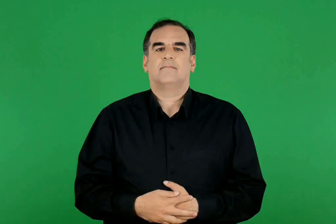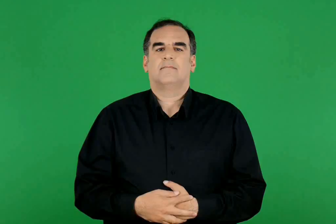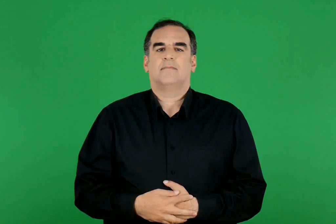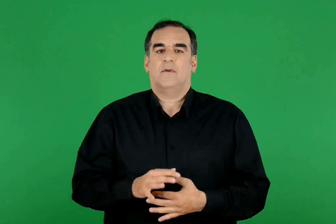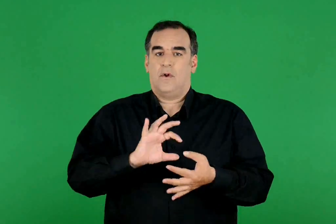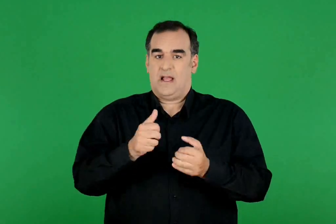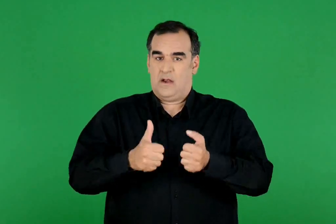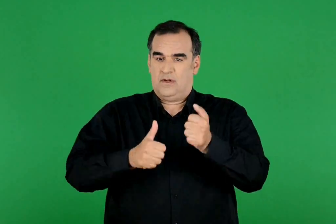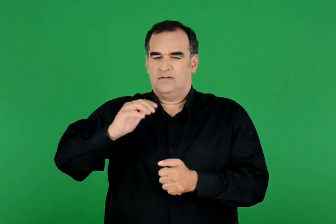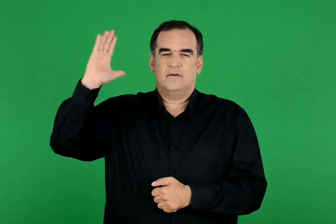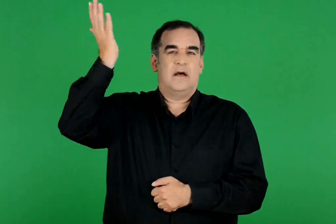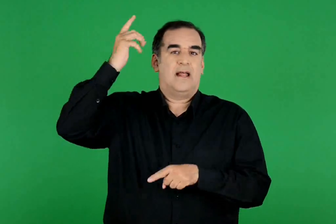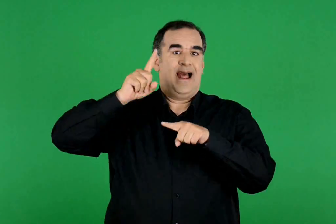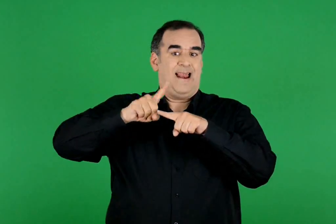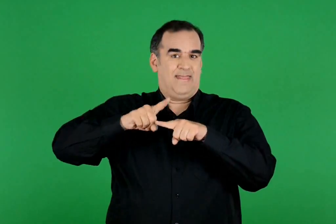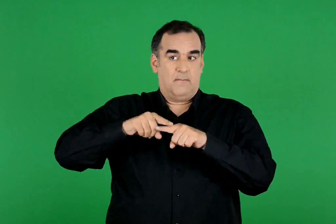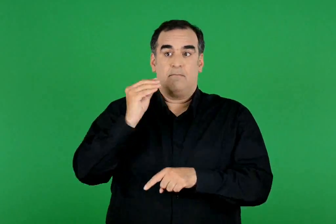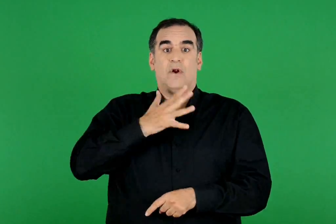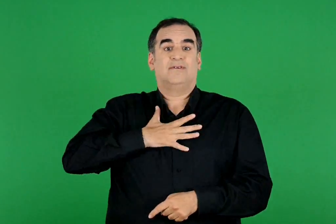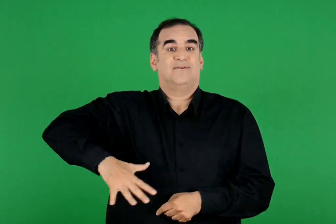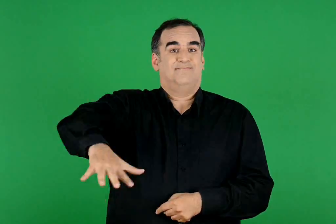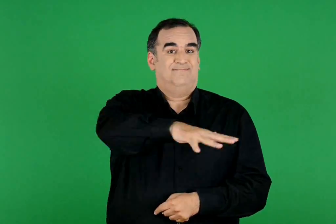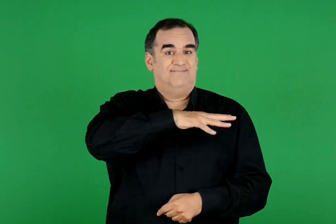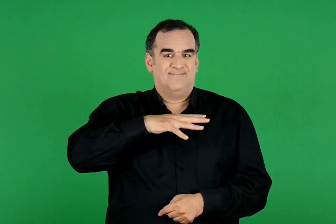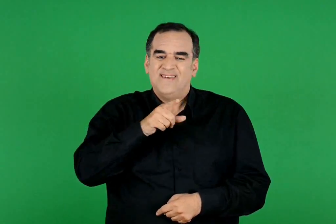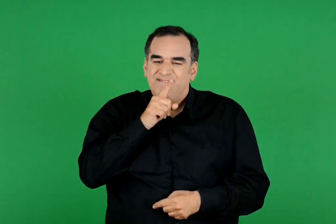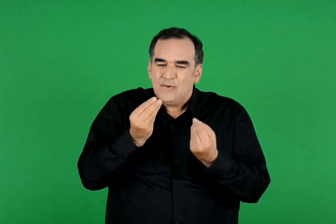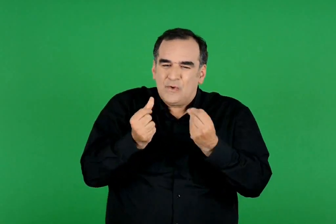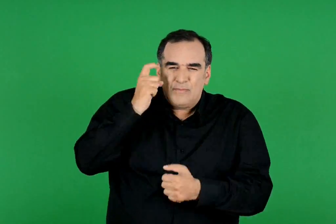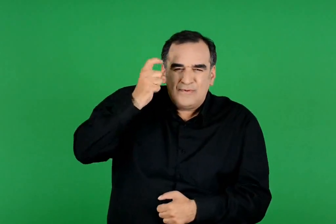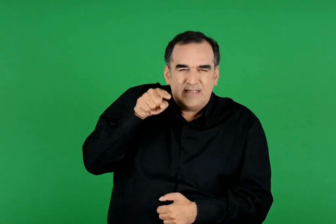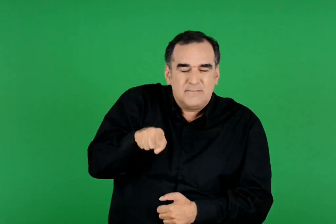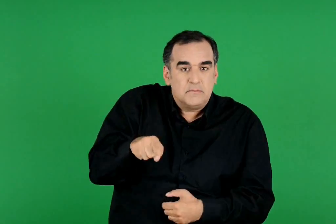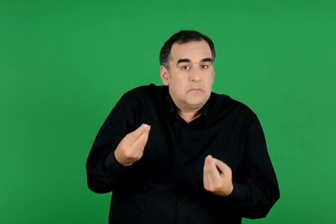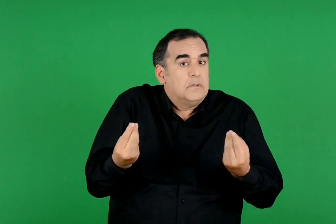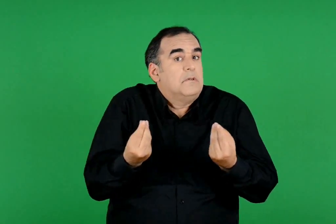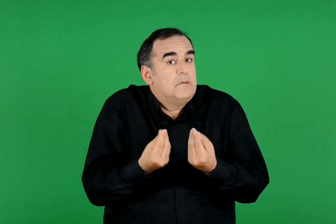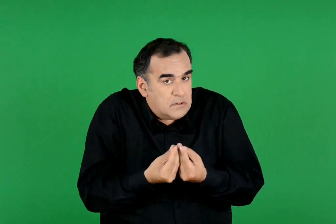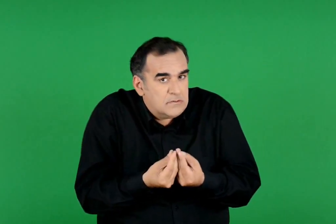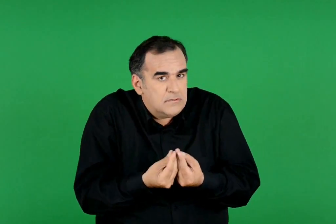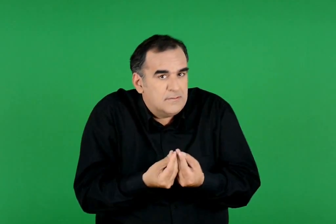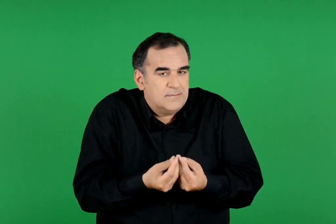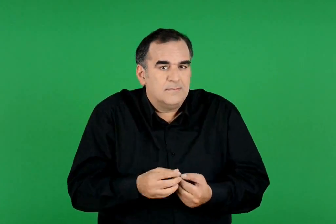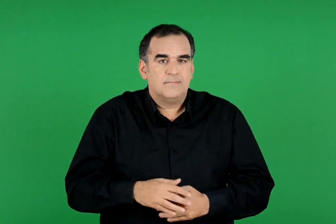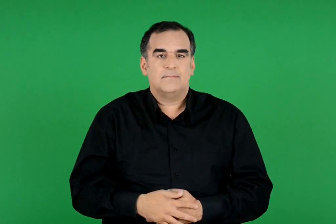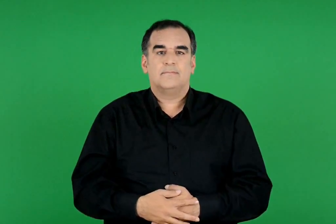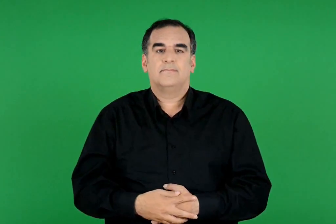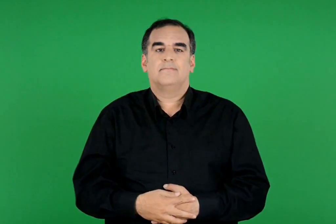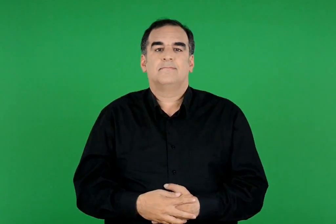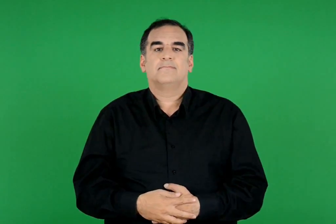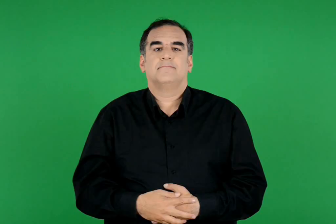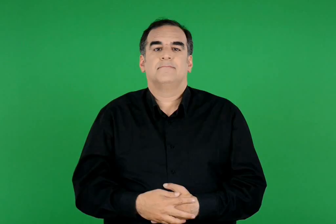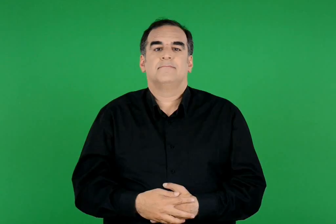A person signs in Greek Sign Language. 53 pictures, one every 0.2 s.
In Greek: πόσο ταιριάζει η συμπεριφορά τους με όσα χαρακτηρίζουν τους ολυμπιακούς αγώνες στην αρχαία ελλάδα και τον πολιτισμό μας ;
